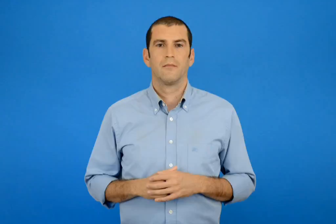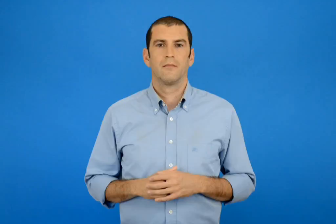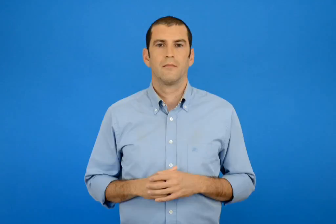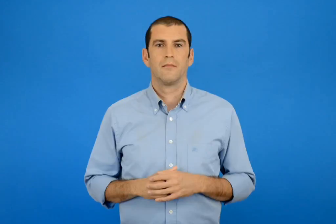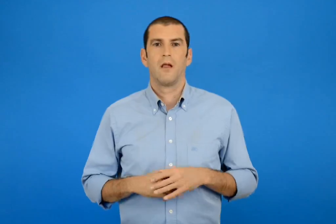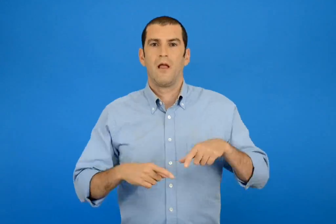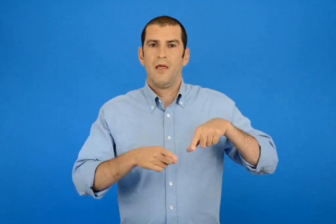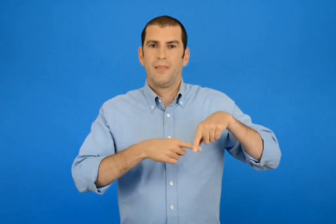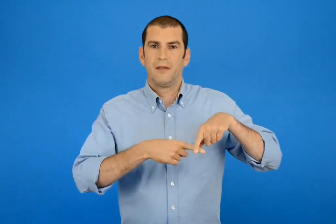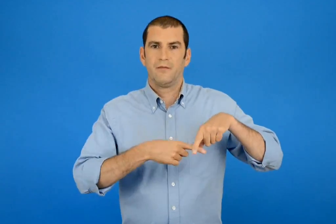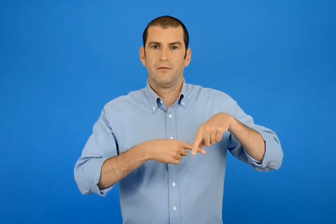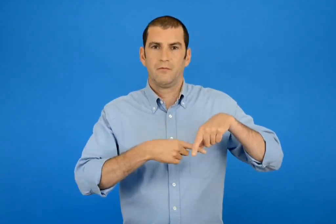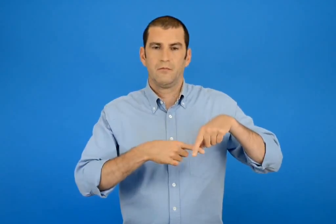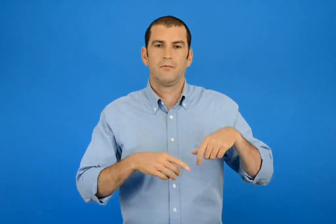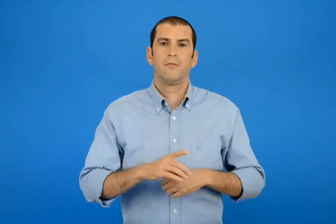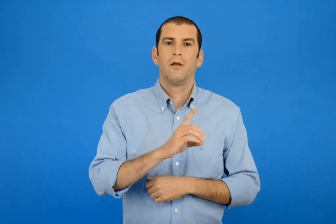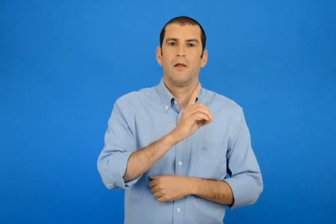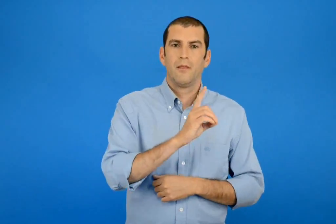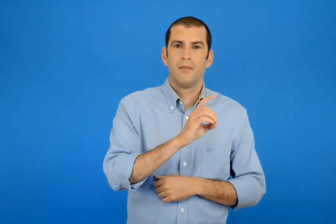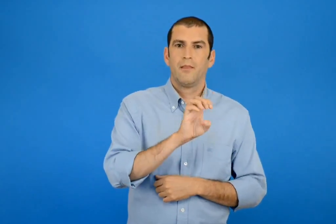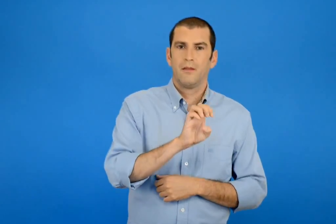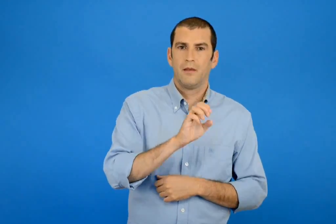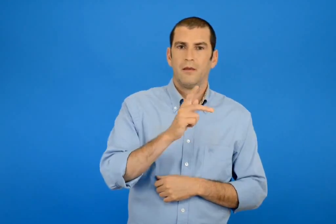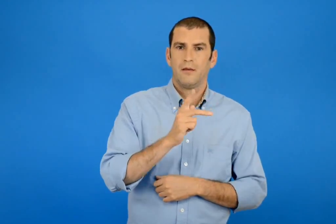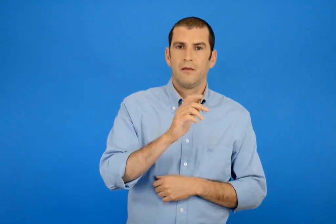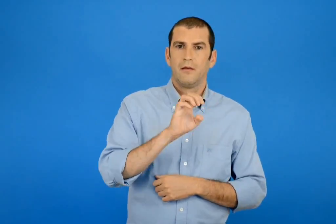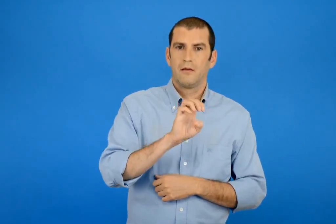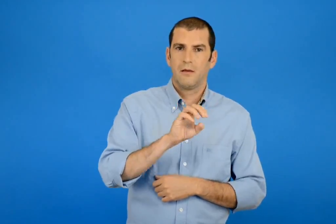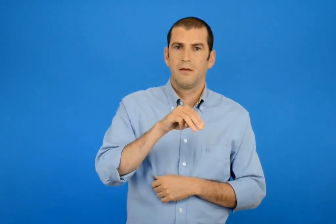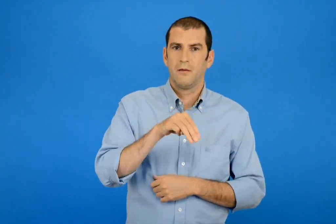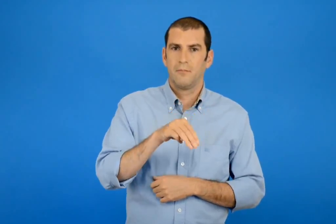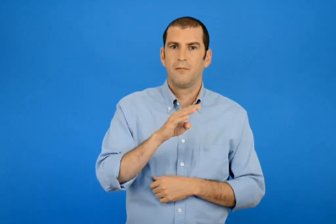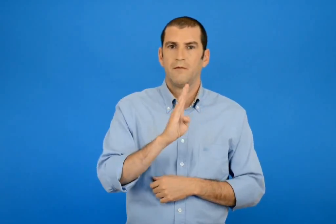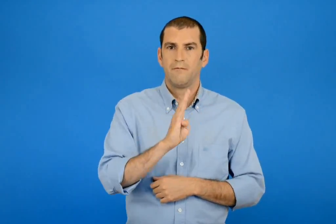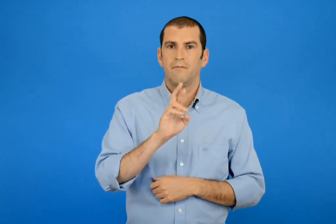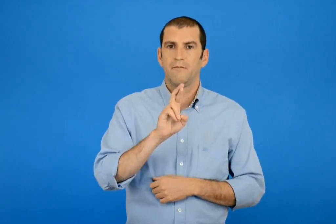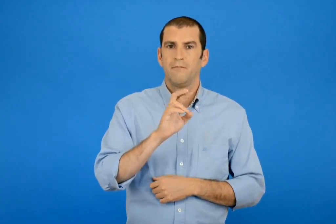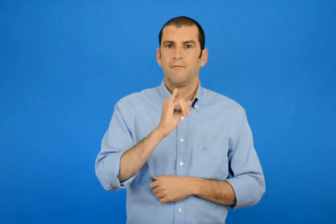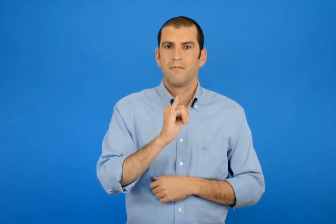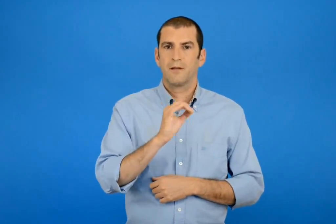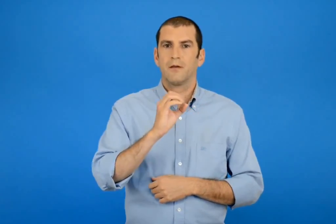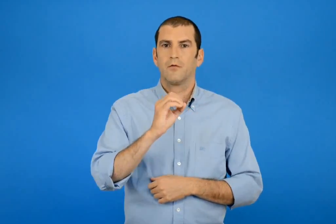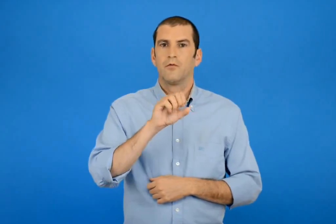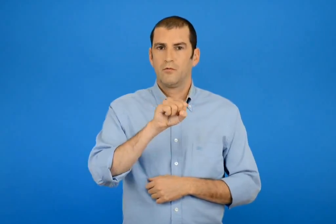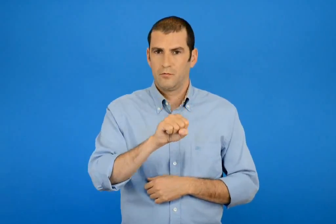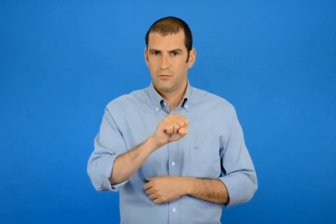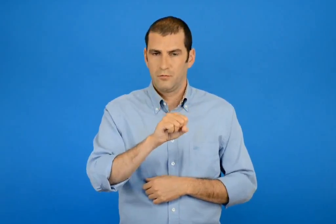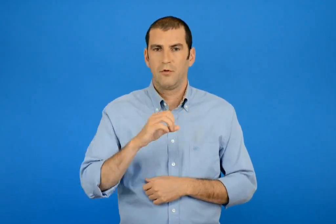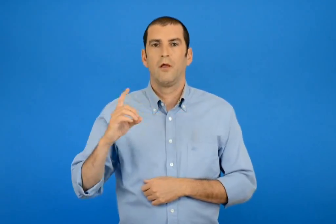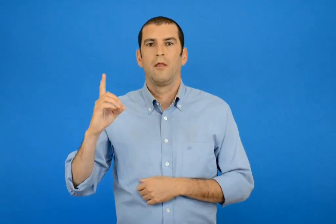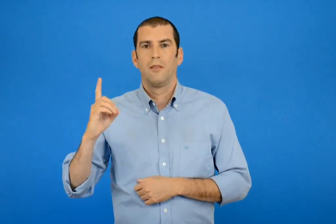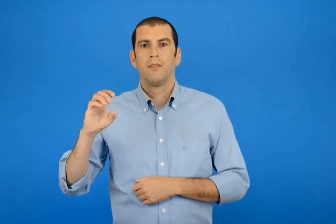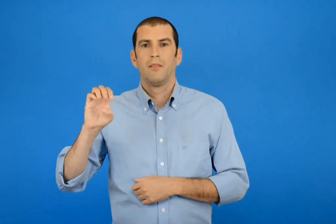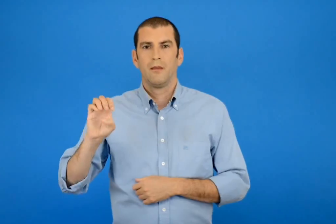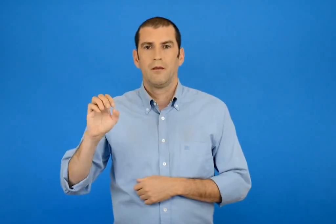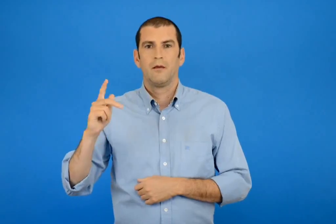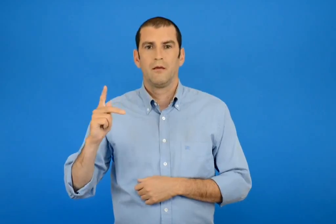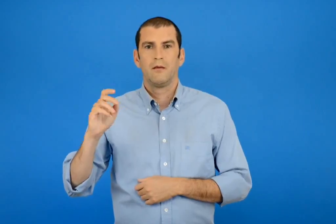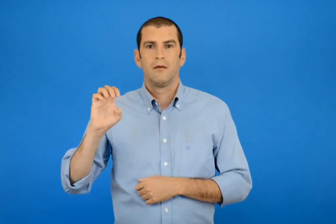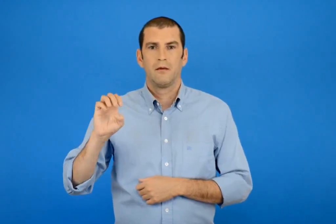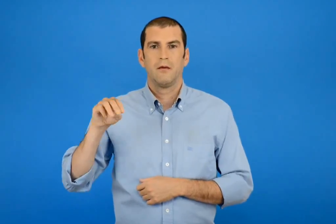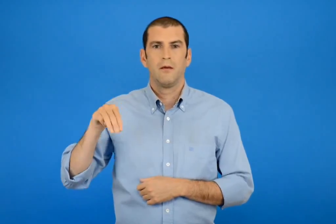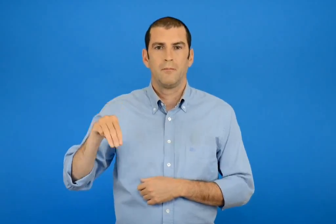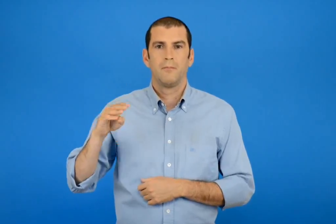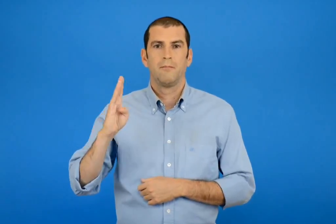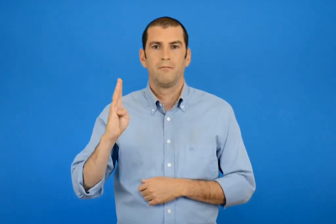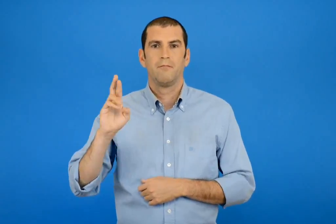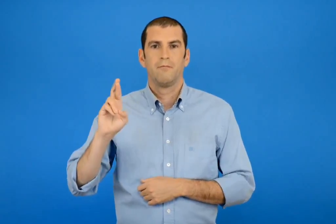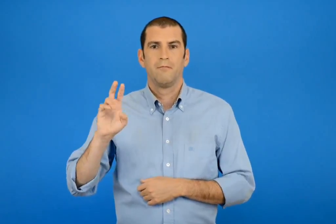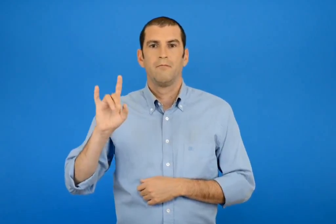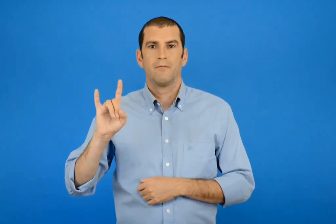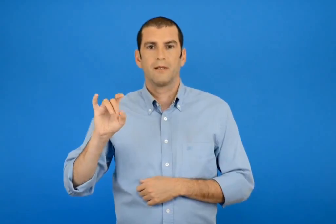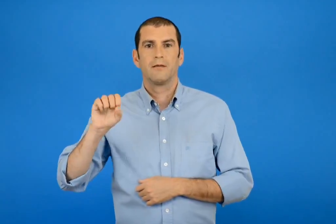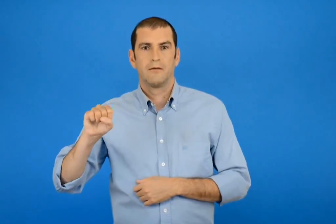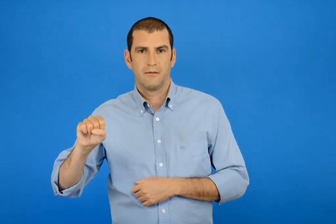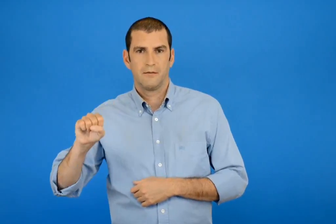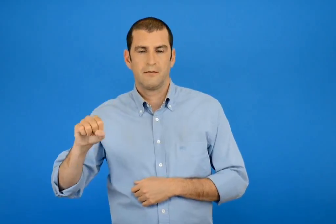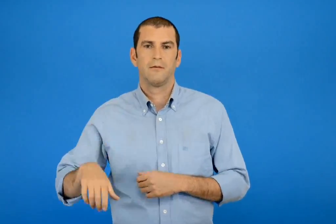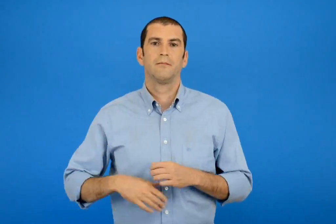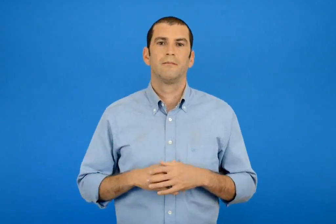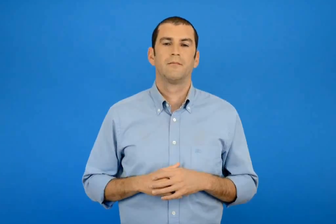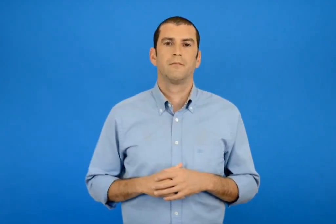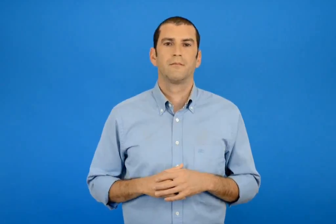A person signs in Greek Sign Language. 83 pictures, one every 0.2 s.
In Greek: δεκέμβριος δεκέμβρης
